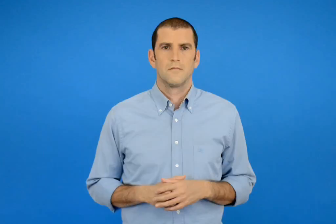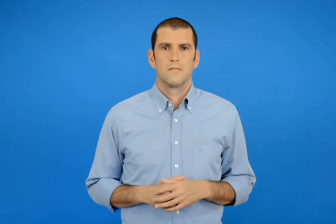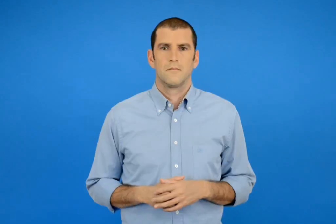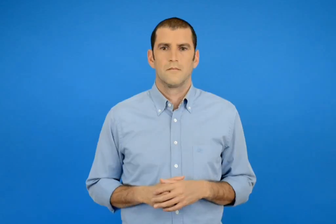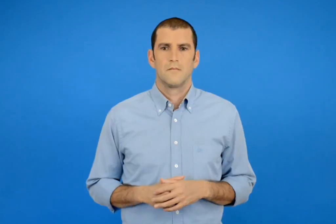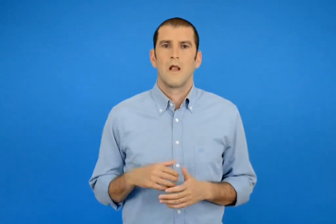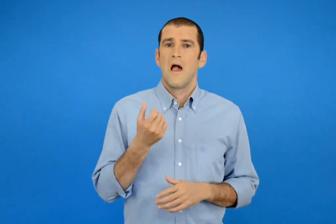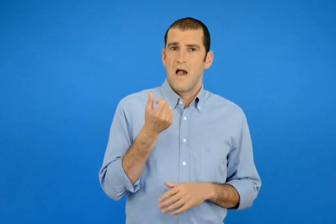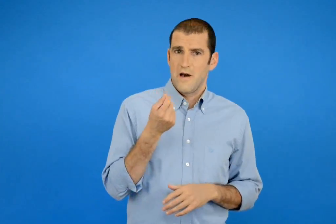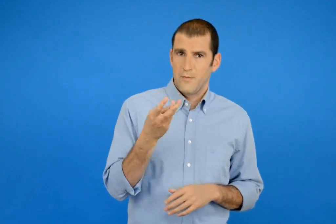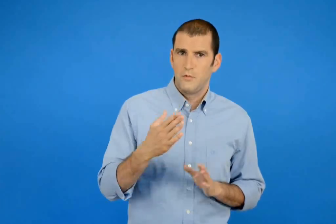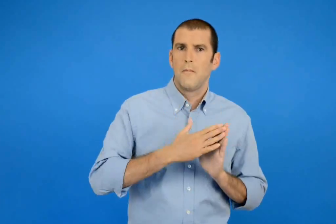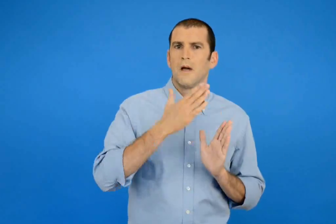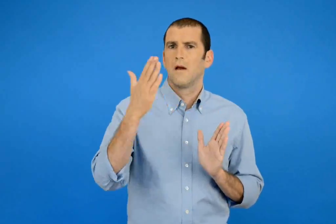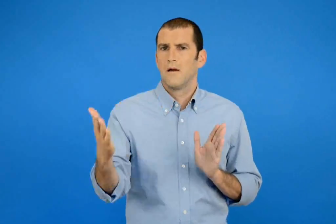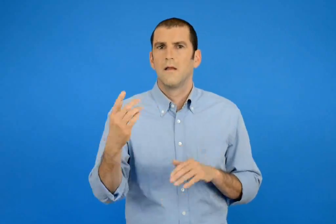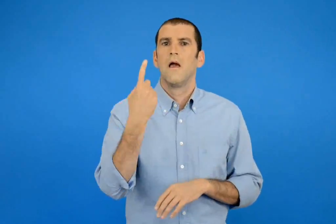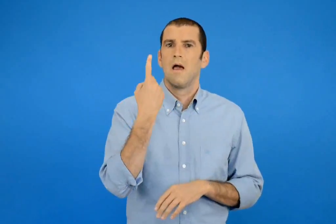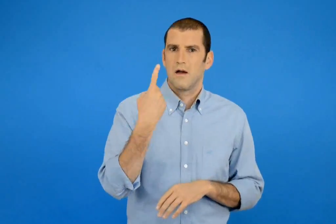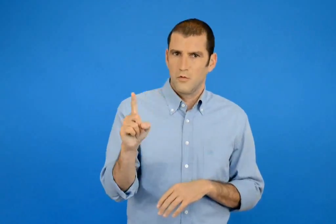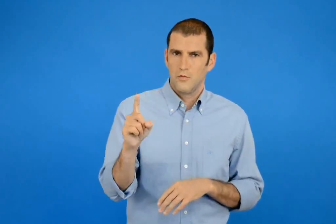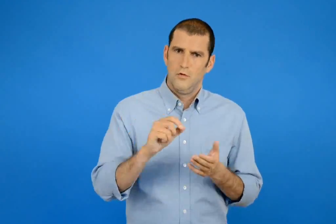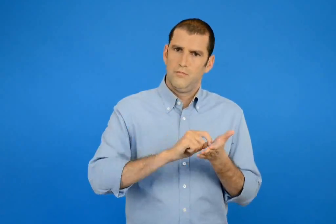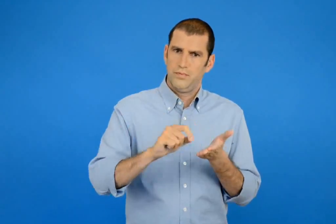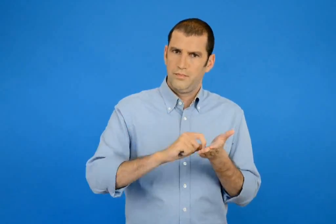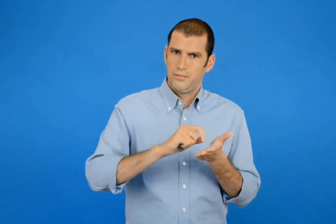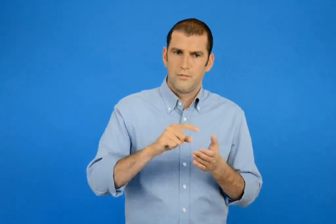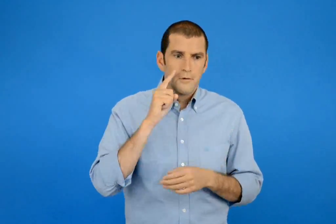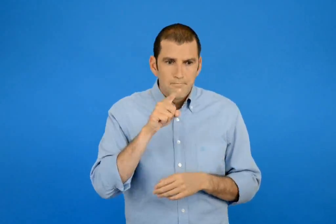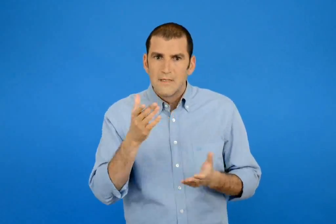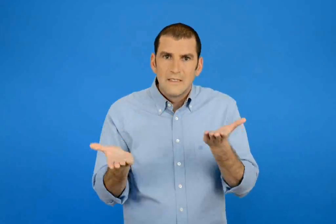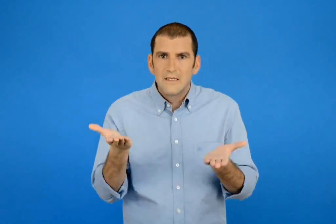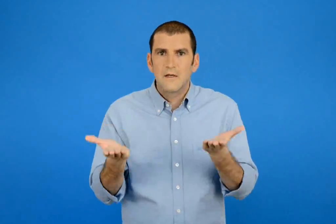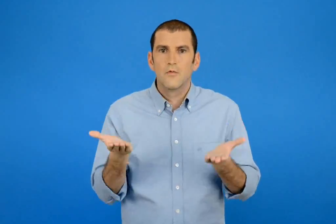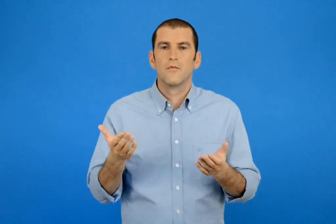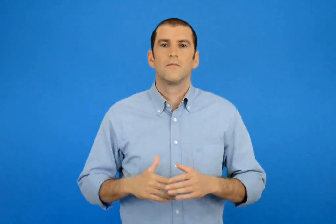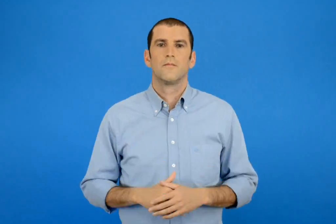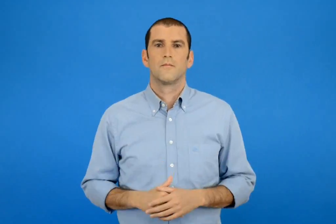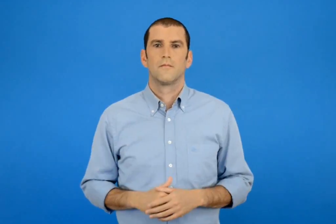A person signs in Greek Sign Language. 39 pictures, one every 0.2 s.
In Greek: φτιάχνω αριθμούς μέχρι το 100 και τους συγκρίνω
